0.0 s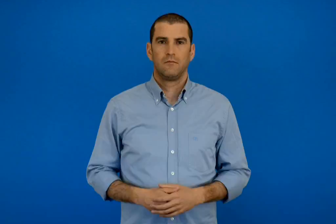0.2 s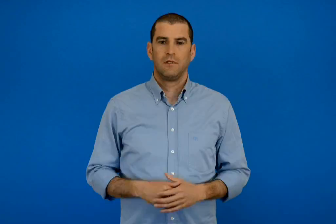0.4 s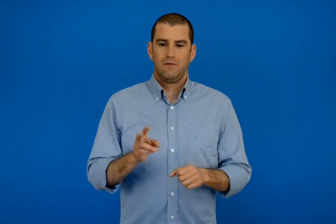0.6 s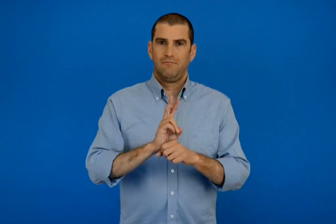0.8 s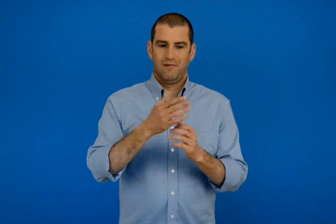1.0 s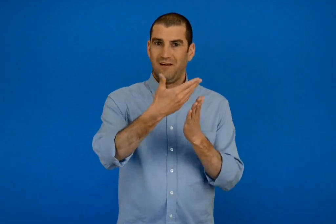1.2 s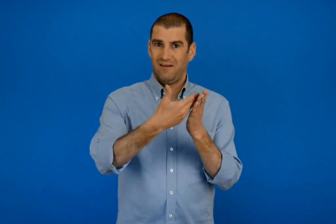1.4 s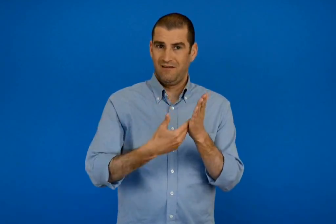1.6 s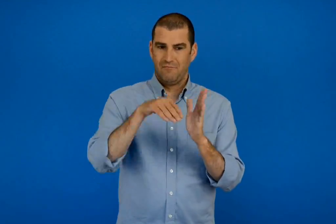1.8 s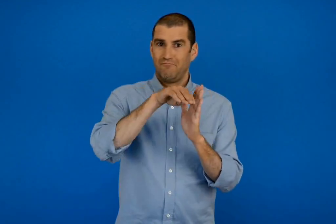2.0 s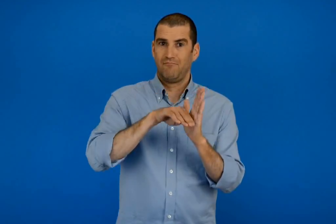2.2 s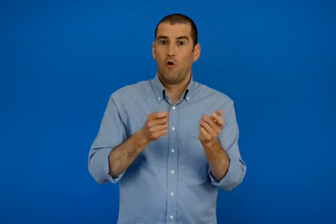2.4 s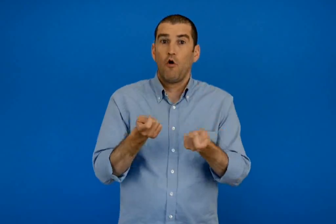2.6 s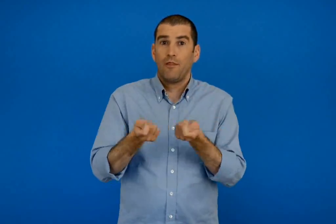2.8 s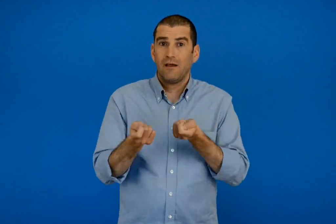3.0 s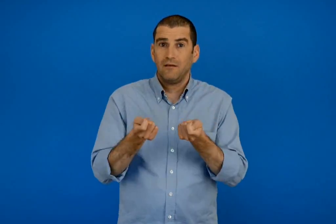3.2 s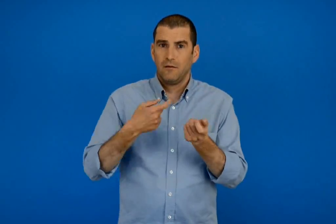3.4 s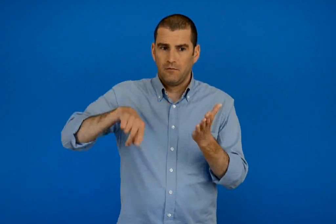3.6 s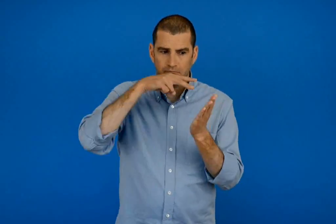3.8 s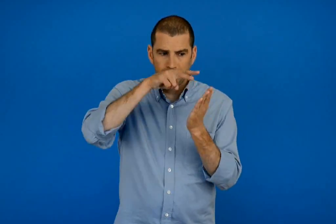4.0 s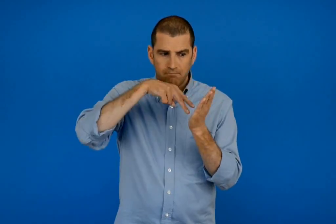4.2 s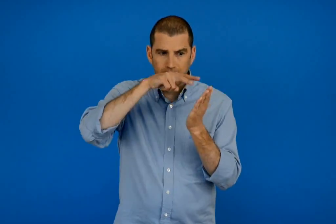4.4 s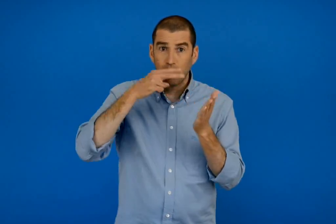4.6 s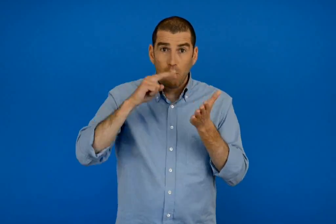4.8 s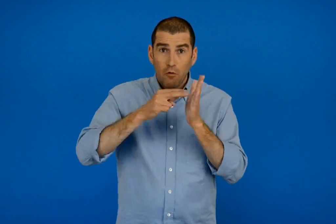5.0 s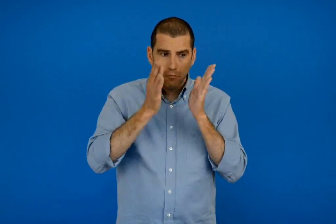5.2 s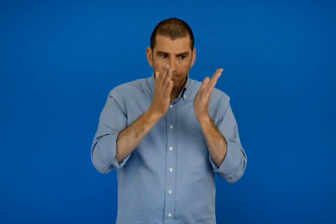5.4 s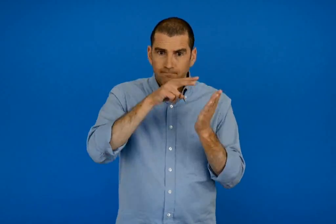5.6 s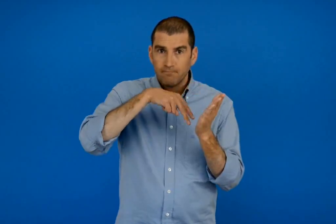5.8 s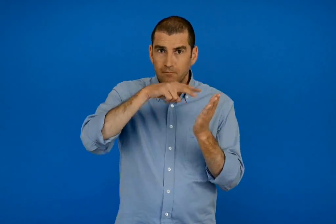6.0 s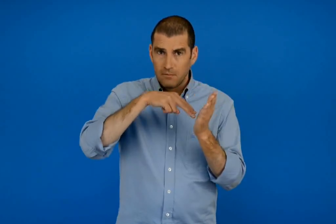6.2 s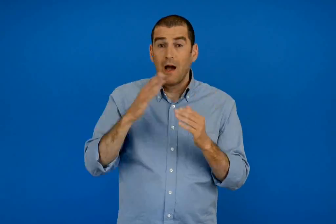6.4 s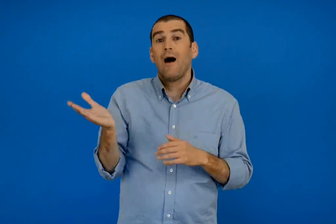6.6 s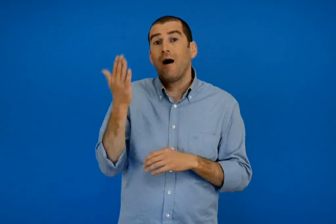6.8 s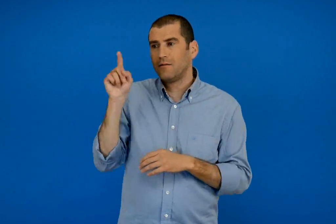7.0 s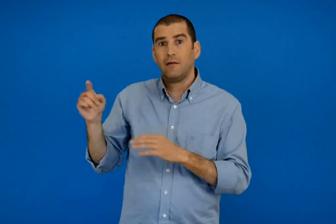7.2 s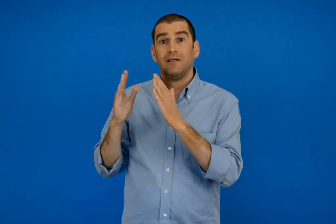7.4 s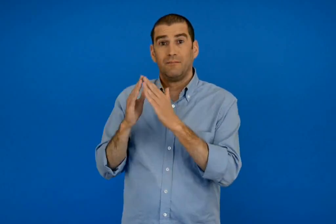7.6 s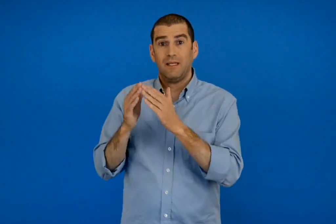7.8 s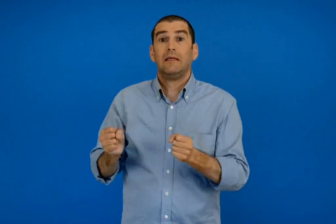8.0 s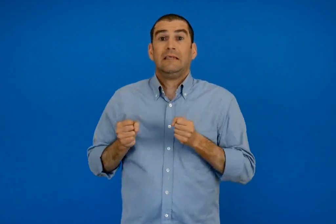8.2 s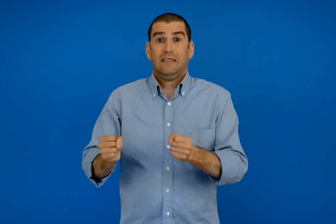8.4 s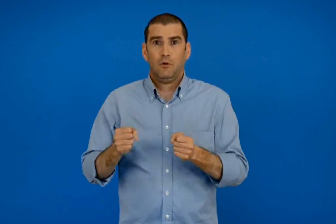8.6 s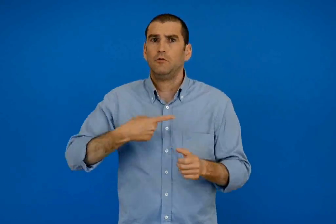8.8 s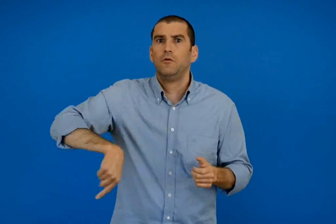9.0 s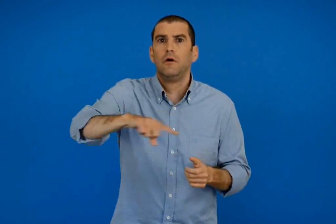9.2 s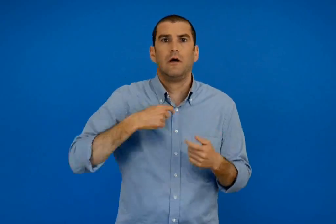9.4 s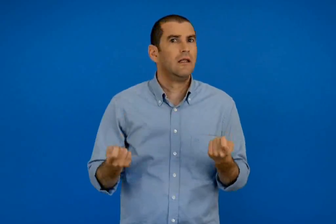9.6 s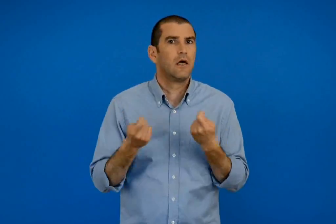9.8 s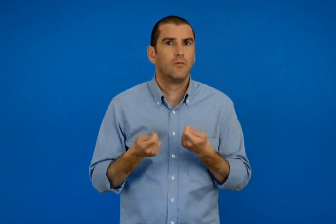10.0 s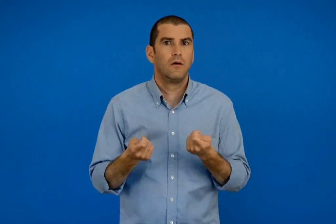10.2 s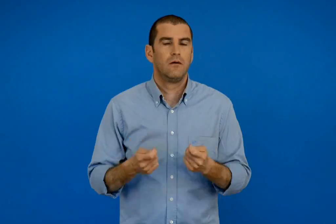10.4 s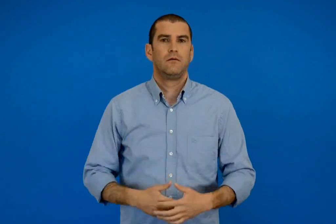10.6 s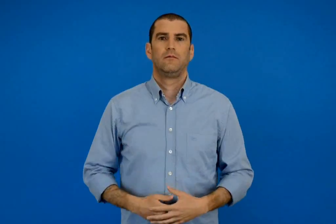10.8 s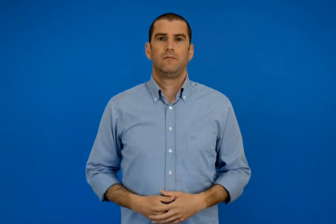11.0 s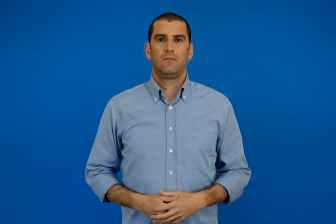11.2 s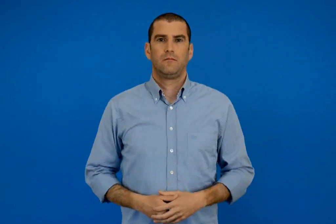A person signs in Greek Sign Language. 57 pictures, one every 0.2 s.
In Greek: παρατηρούμε προσεκτικά το φυλλάδιο οδηγιών τι θα κάνουμε αν γινει σεισμός και είμαστε στο σπίτι ;
